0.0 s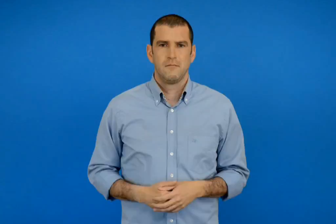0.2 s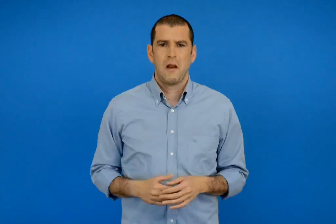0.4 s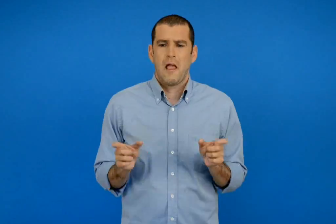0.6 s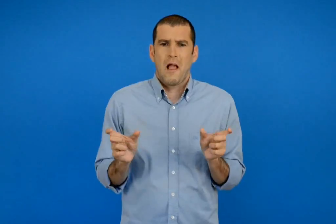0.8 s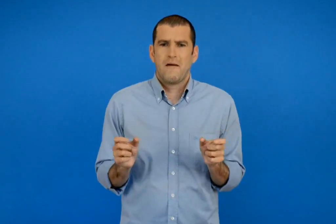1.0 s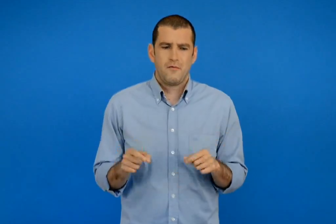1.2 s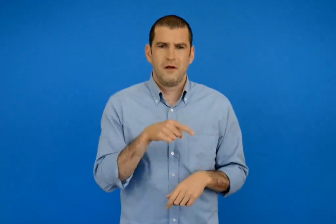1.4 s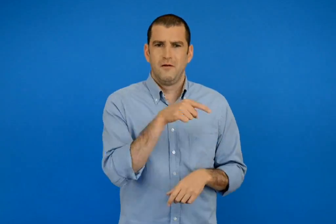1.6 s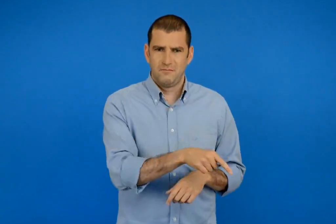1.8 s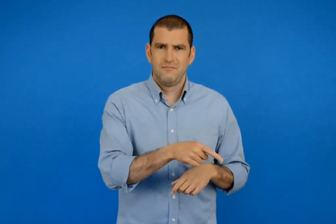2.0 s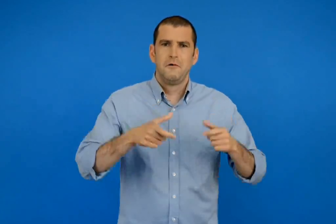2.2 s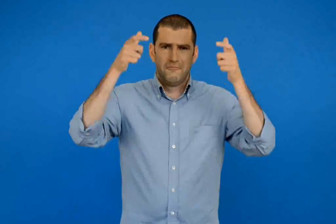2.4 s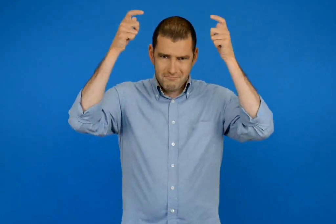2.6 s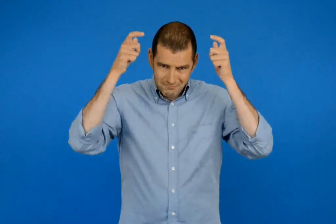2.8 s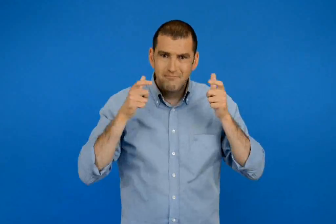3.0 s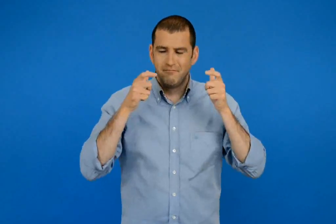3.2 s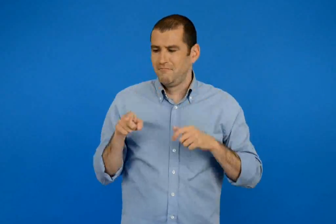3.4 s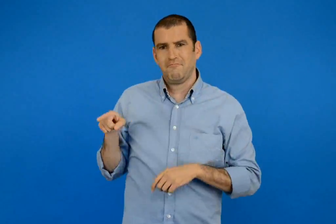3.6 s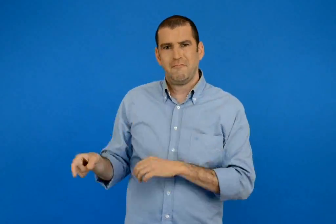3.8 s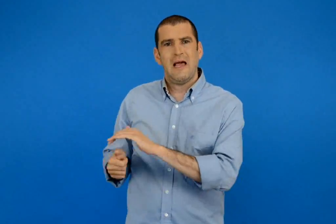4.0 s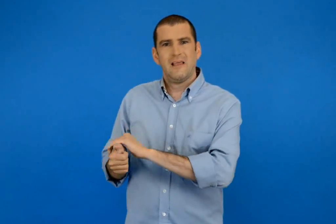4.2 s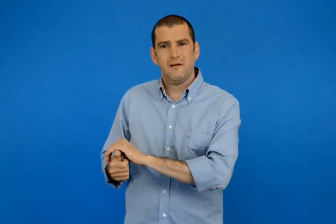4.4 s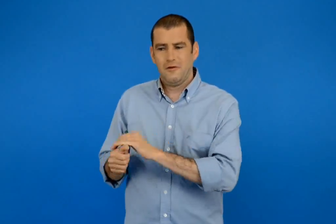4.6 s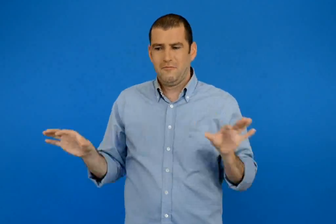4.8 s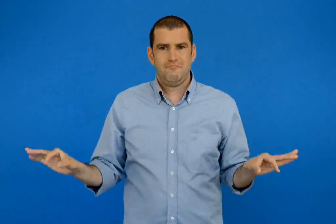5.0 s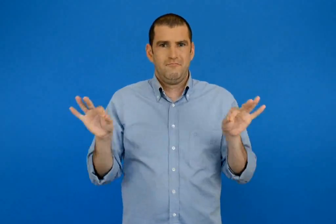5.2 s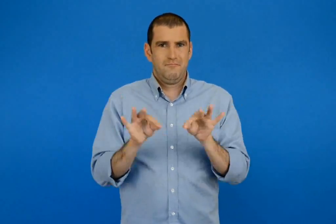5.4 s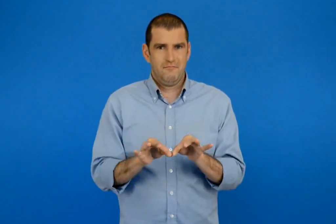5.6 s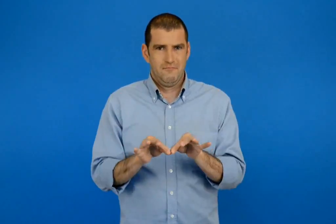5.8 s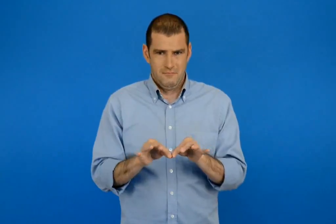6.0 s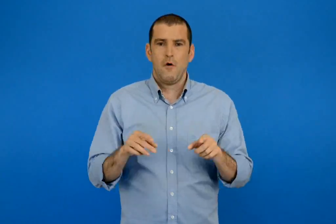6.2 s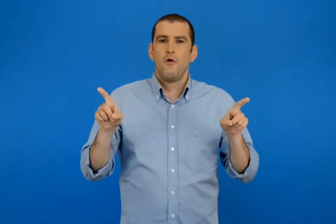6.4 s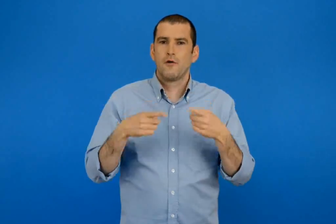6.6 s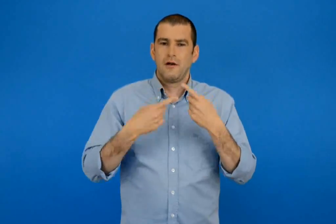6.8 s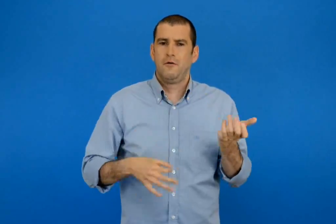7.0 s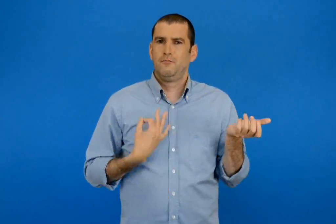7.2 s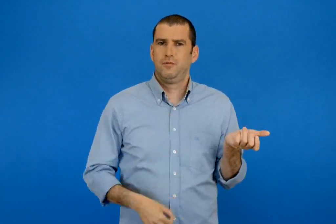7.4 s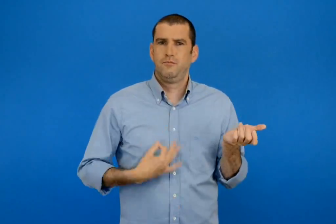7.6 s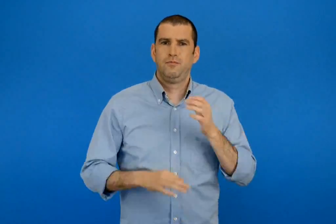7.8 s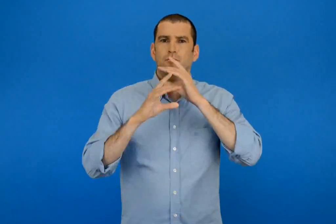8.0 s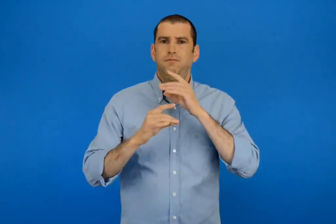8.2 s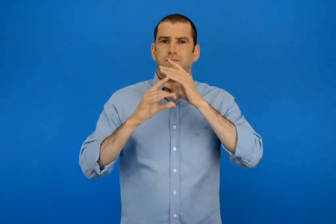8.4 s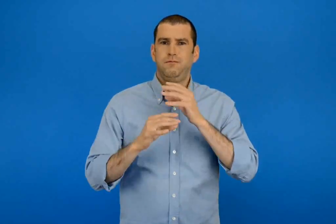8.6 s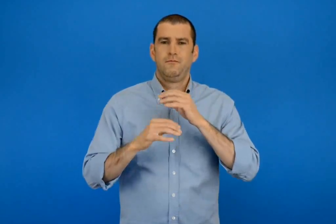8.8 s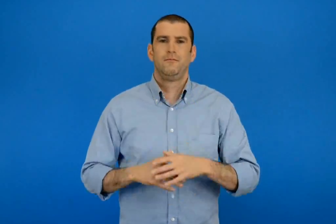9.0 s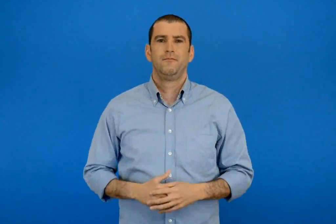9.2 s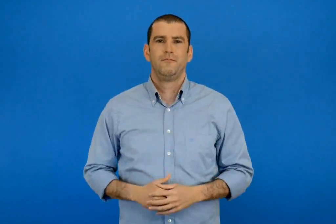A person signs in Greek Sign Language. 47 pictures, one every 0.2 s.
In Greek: παντρεύουνε τον κάβουρα και του δίνουν τη χελώνα ντραγκα ντρουγκα τα όργανα
